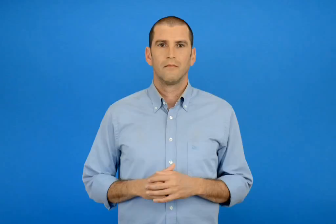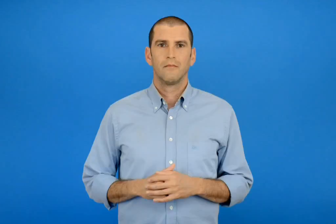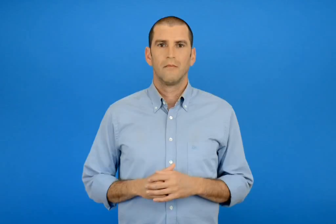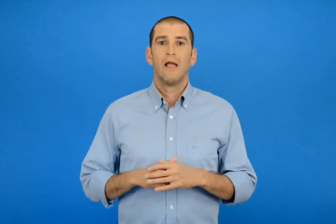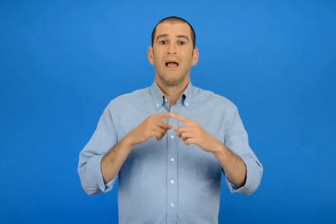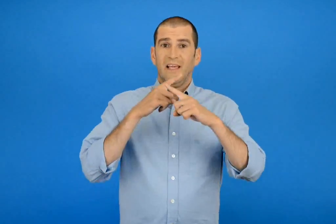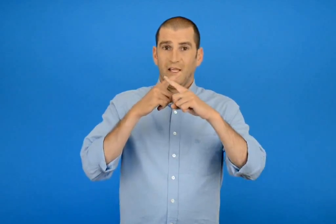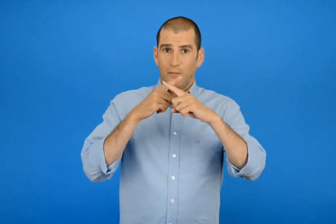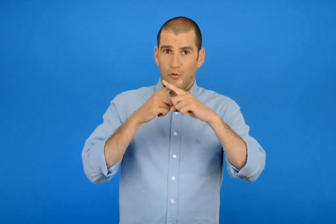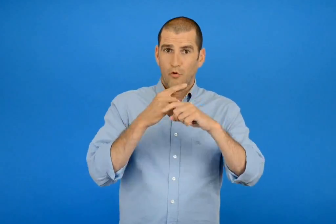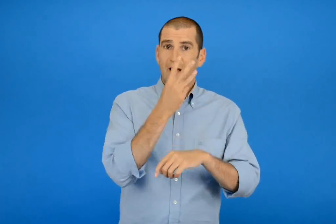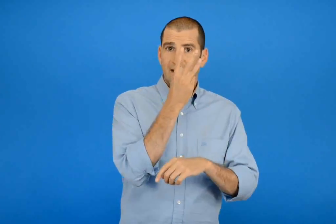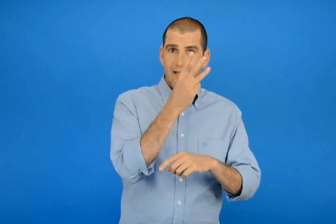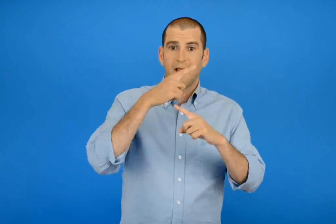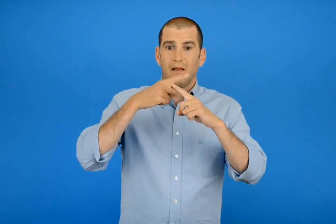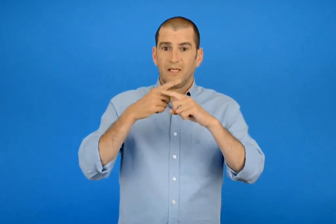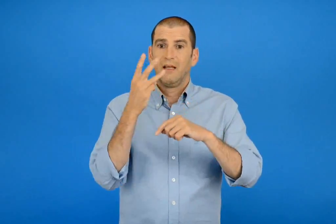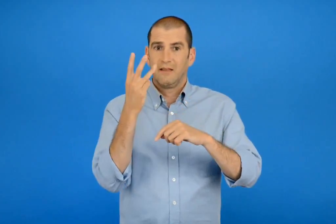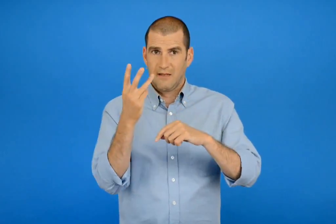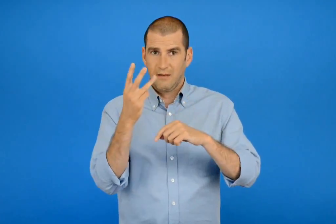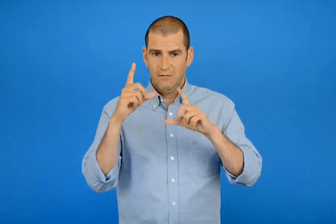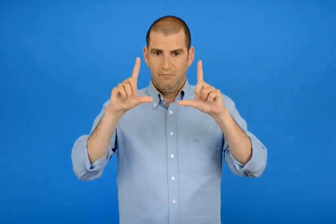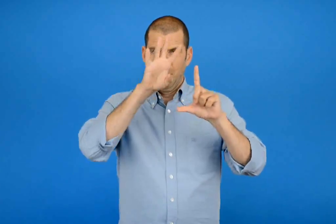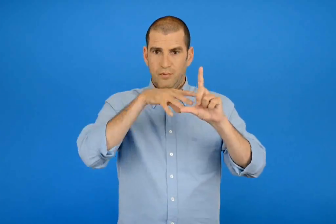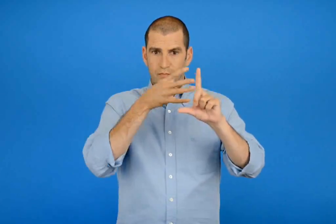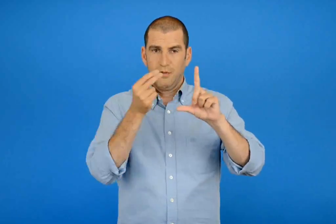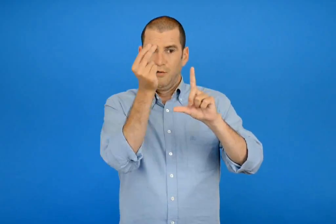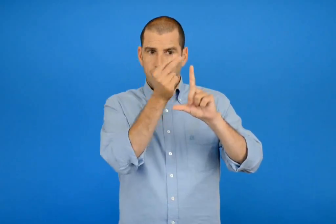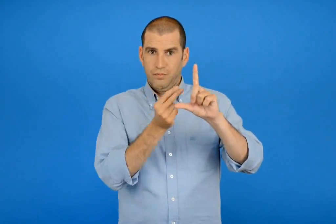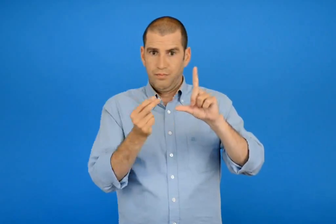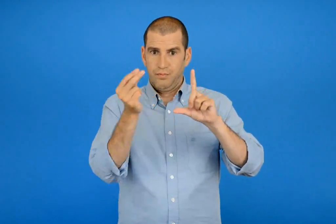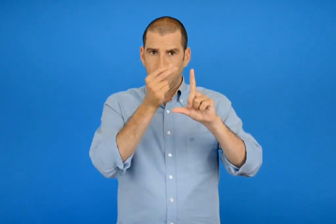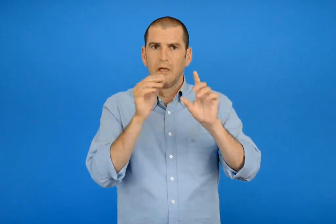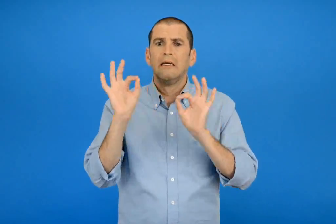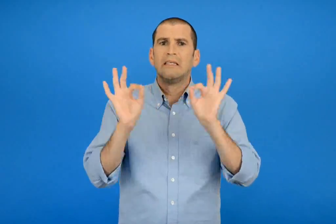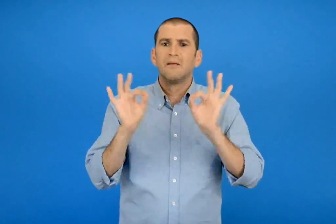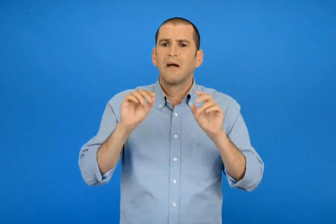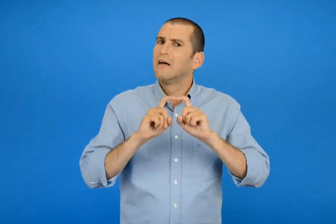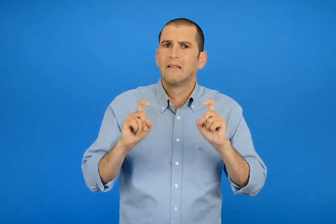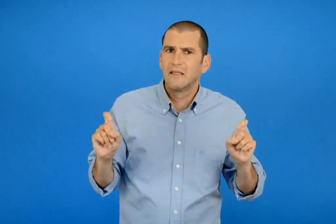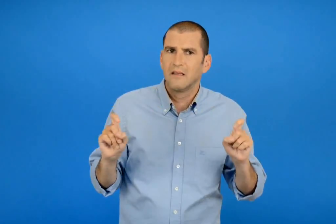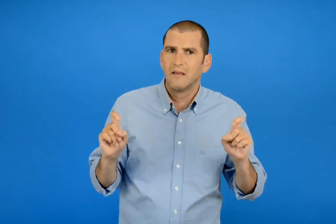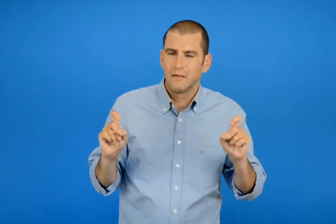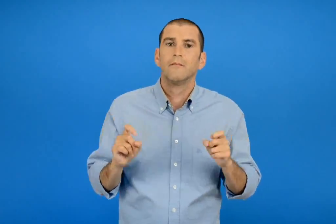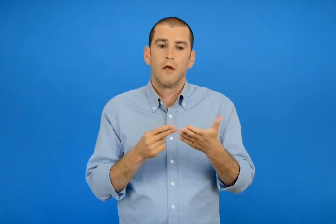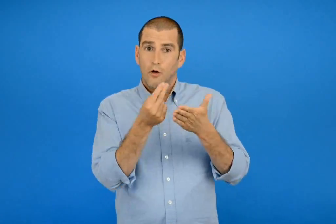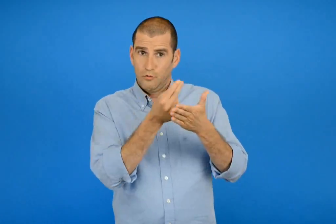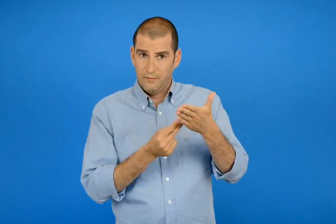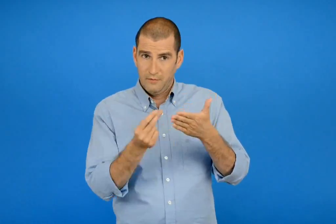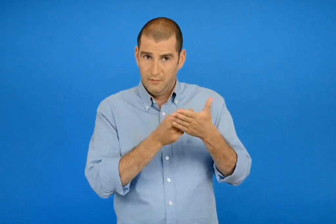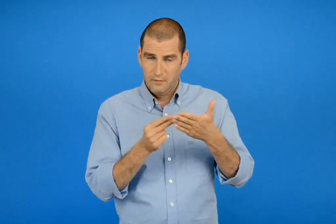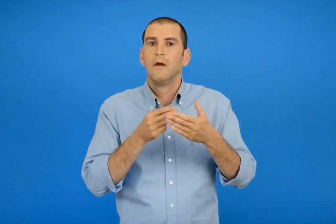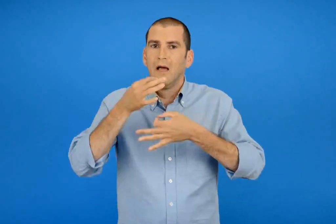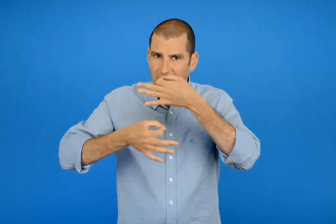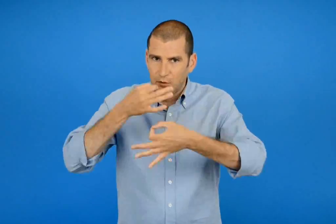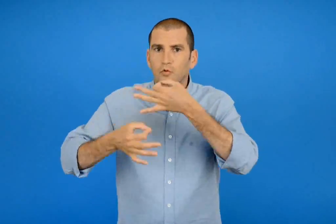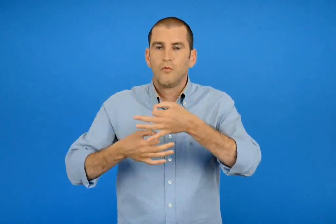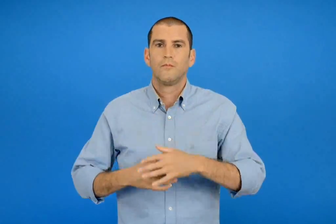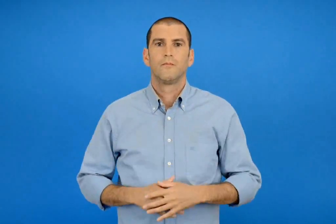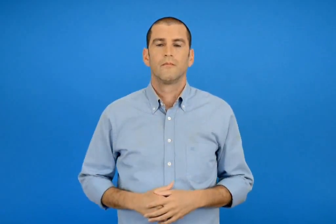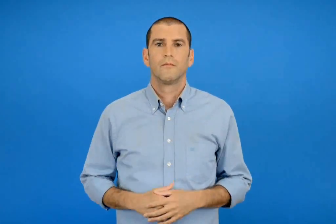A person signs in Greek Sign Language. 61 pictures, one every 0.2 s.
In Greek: τι σχήμα θα σχηματιστεί με το γινόμενο 3 x 3 ; ζωγραφίζω και εξηγώ
